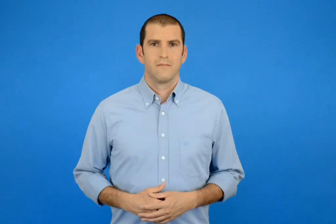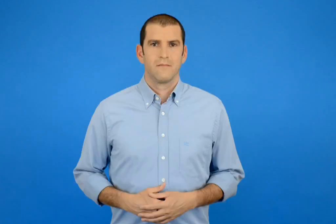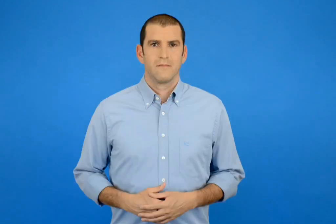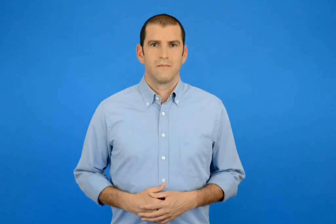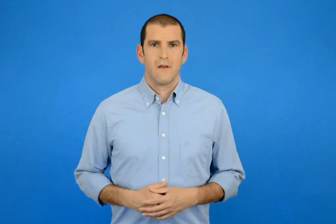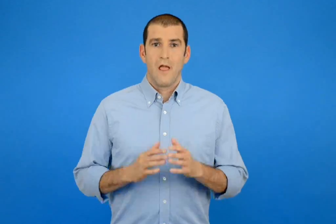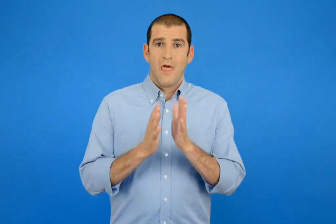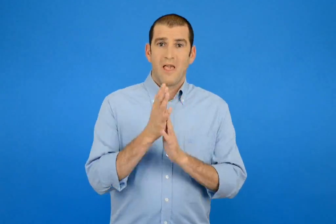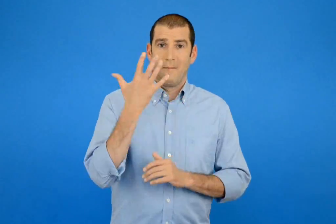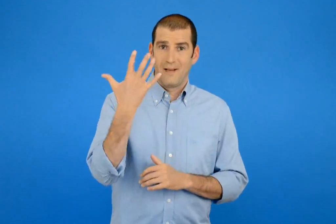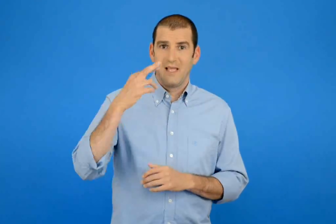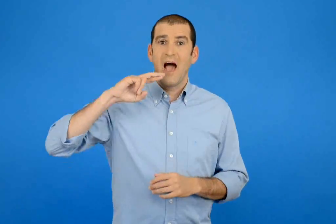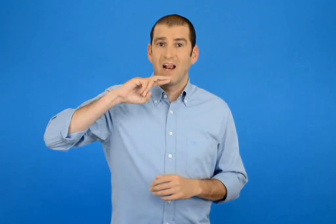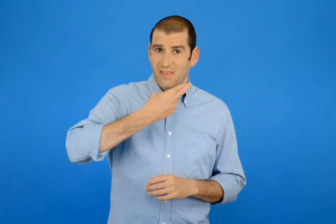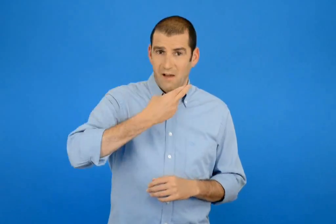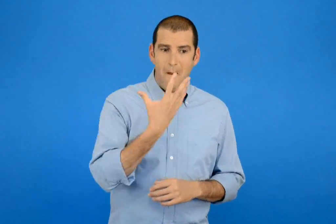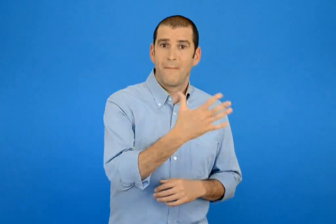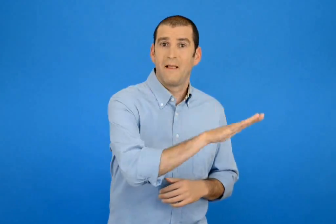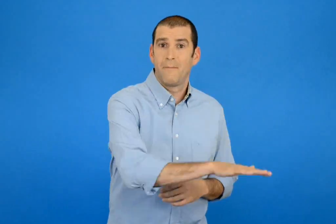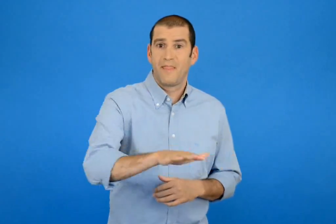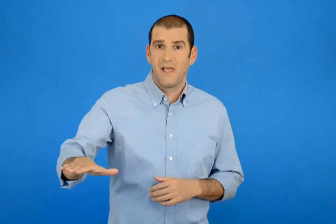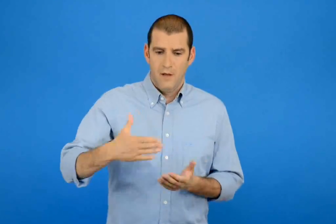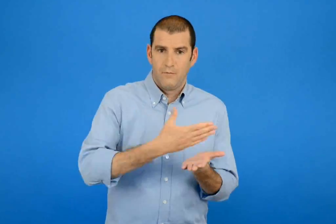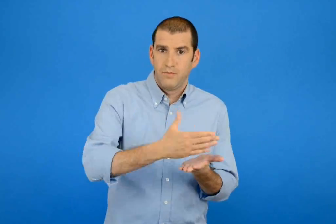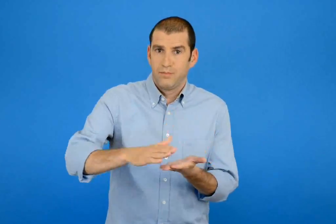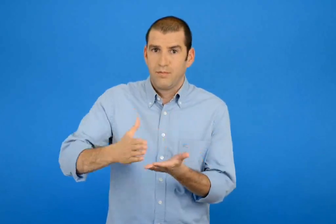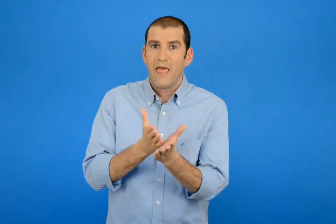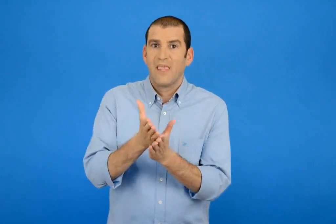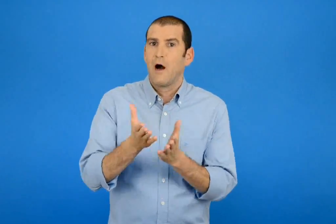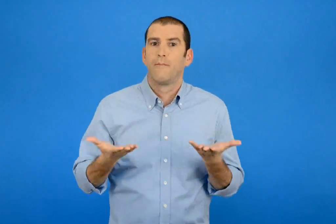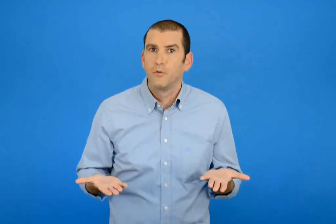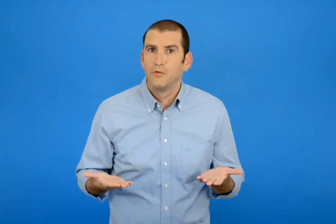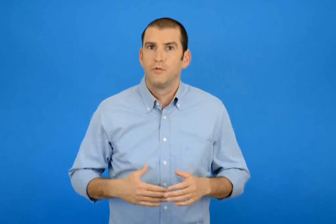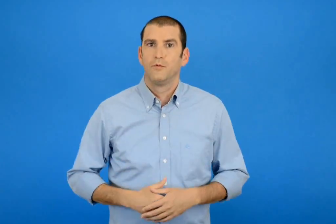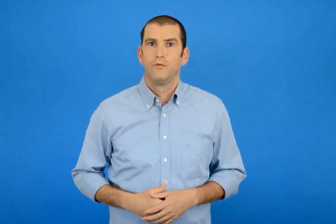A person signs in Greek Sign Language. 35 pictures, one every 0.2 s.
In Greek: πως θα μοιραστούν δίκαια 15 αχλαδιά σε 5 παιδιά ;
